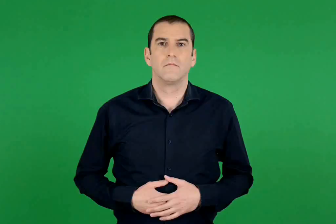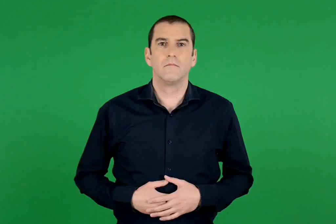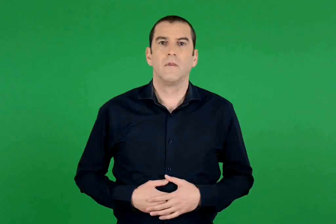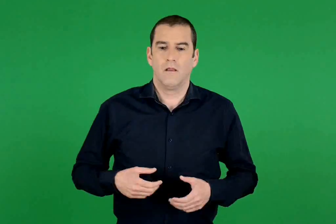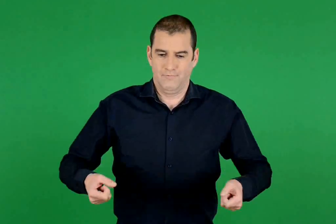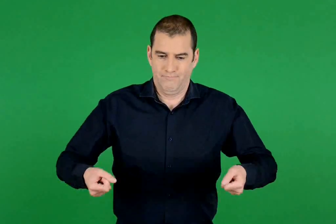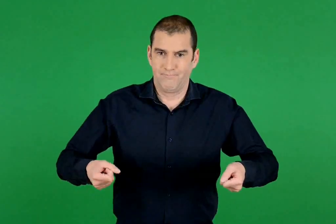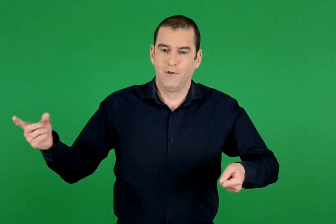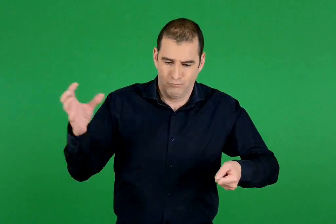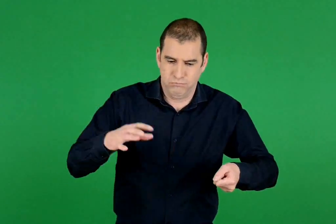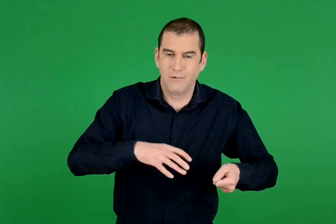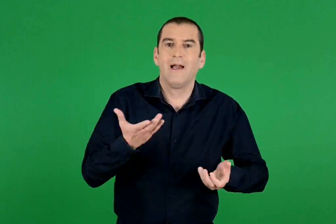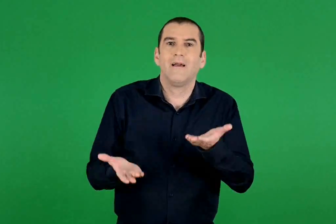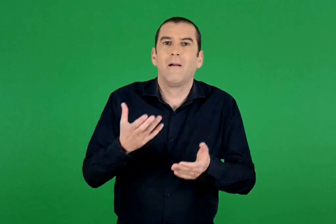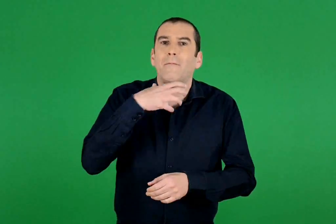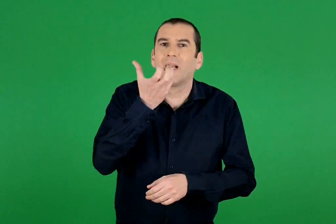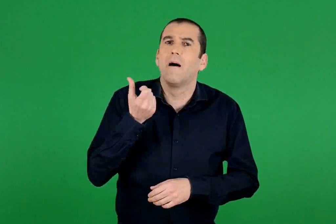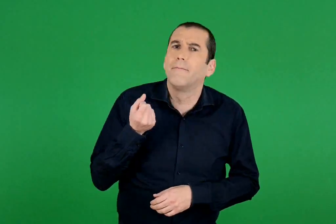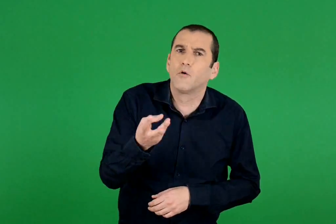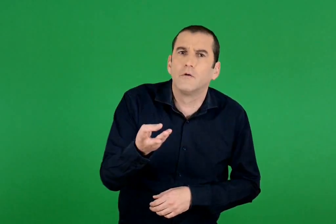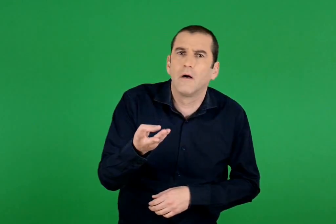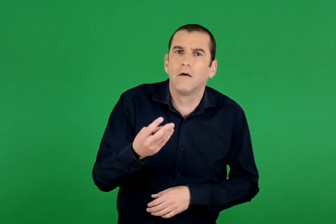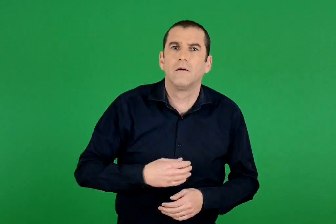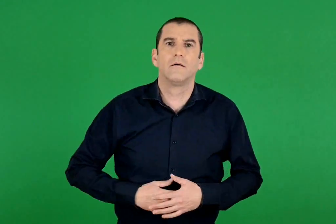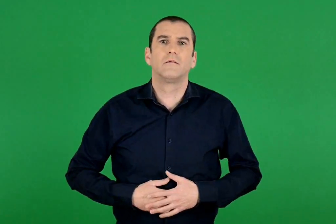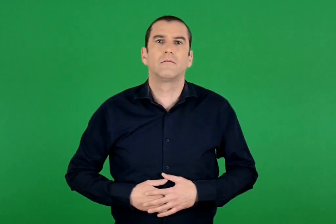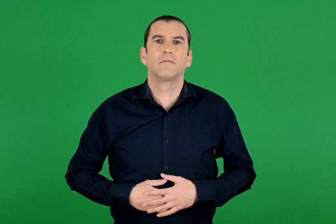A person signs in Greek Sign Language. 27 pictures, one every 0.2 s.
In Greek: πόσα κιλά μήλα μάζεψε ;
